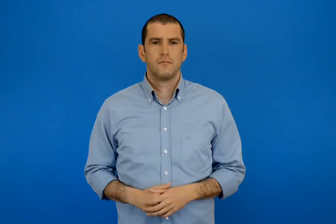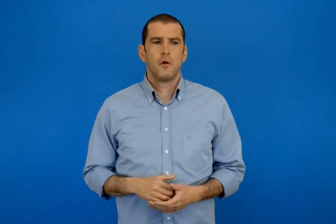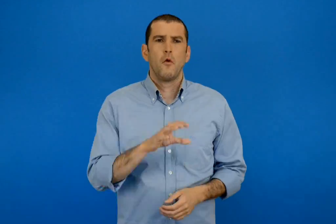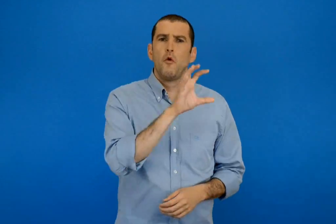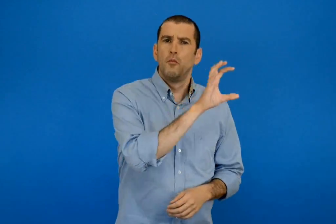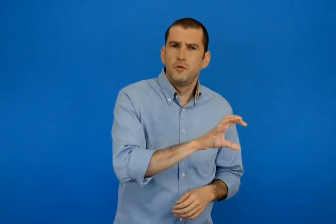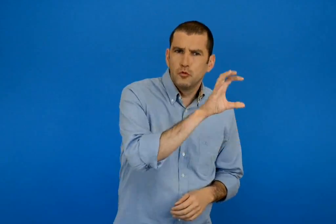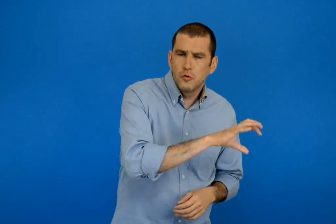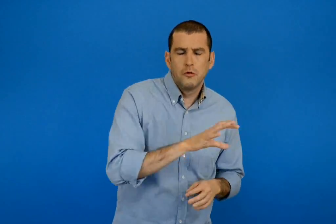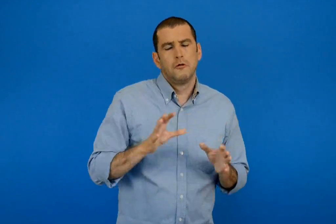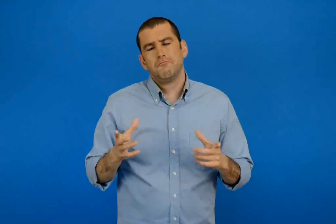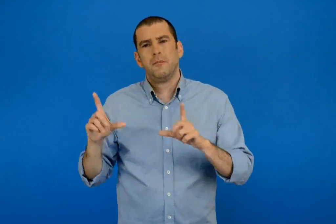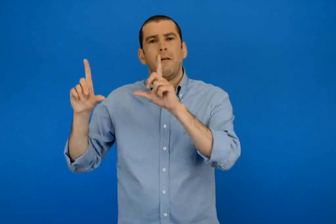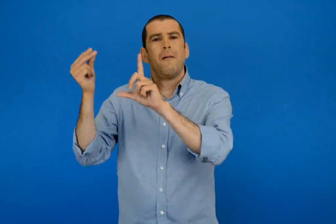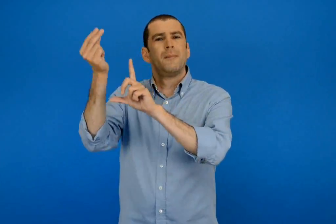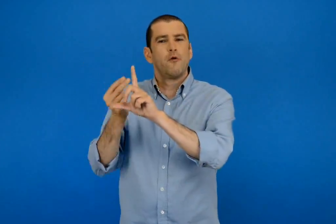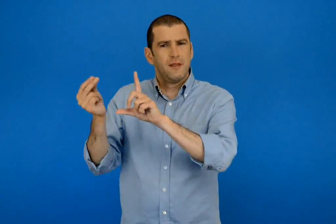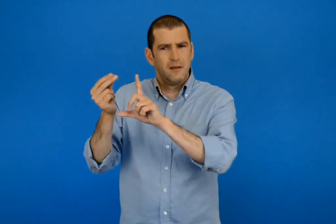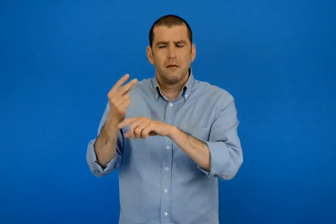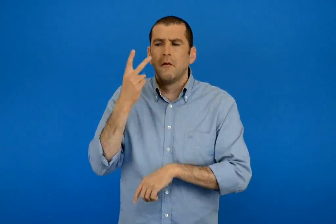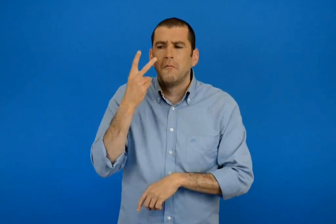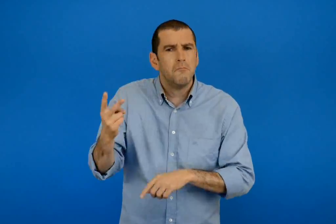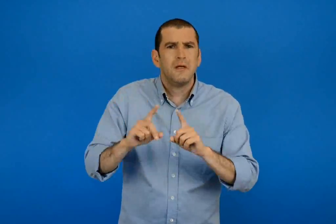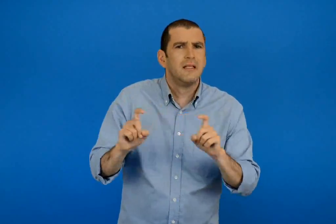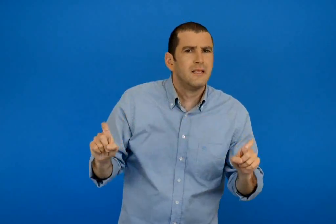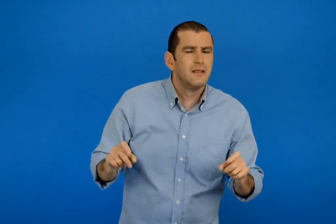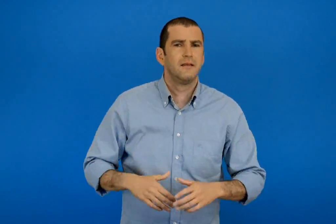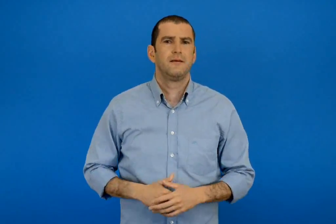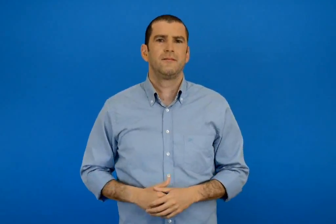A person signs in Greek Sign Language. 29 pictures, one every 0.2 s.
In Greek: τι μπορούμε να δούμε σε ένα μουσείο η σε μια πινακοθήκη ;
